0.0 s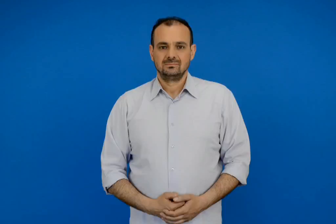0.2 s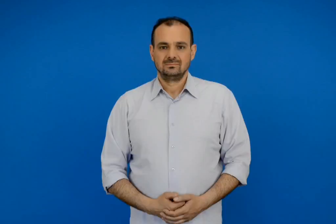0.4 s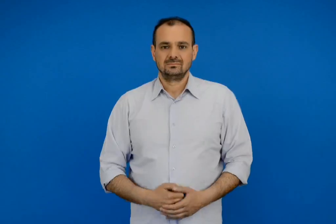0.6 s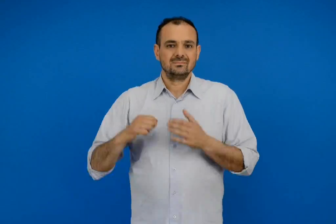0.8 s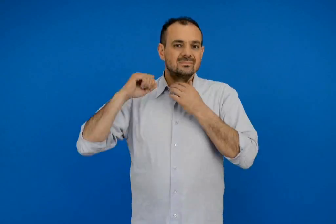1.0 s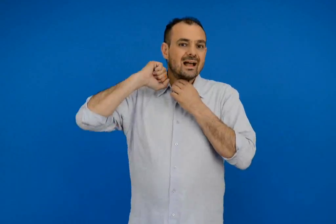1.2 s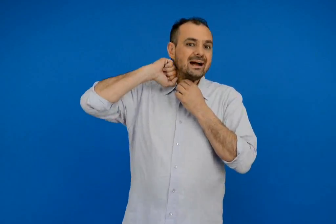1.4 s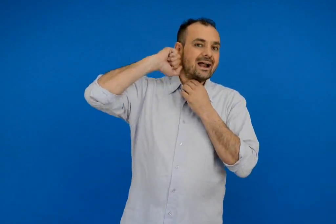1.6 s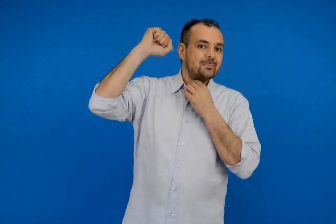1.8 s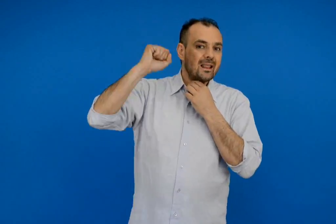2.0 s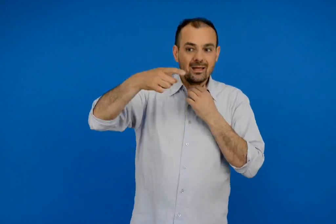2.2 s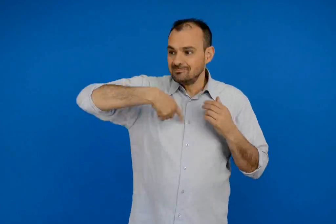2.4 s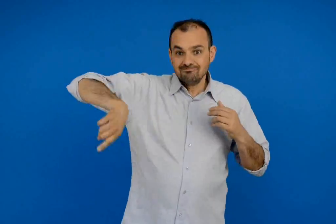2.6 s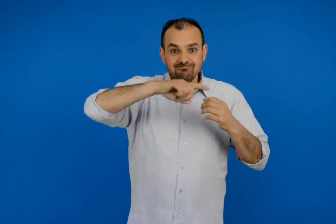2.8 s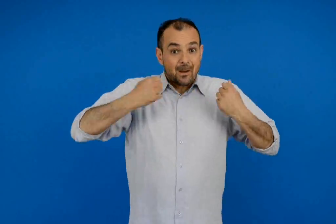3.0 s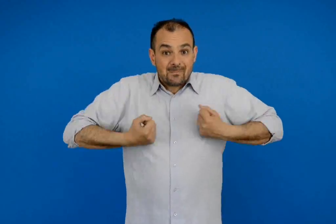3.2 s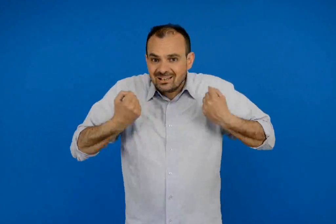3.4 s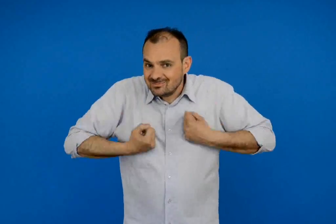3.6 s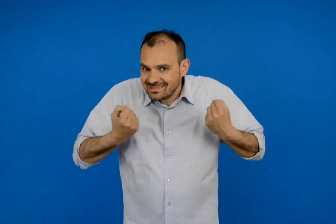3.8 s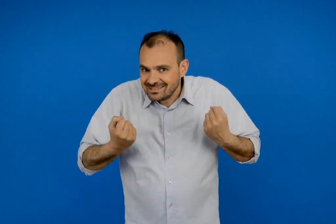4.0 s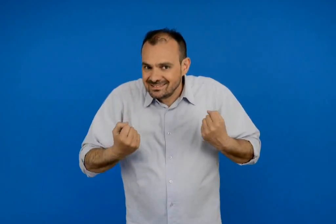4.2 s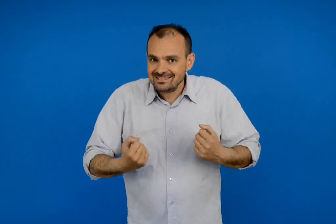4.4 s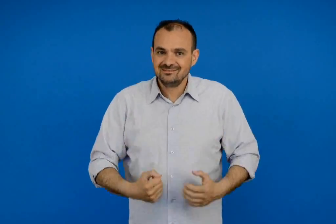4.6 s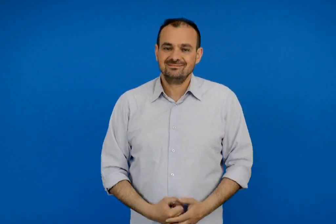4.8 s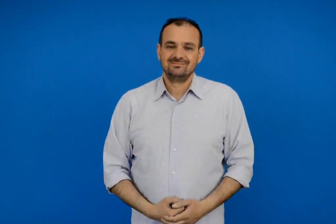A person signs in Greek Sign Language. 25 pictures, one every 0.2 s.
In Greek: παίζουμε κρεμάλα ;
